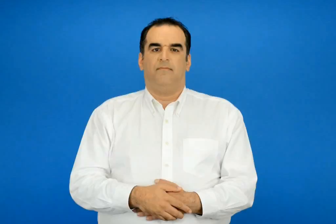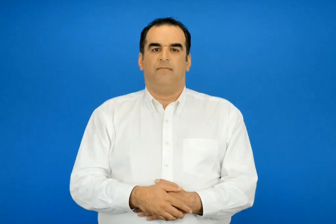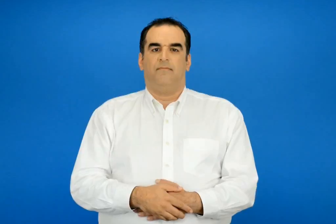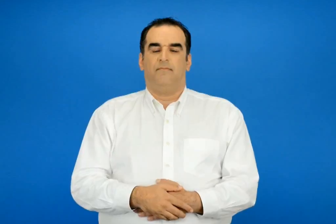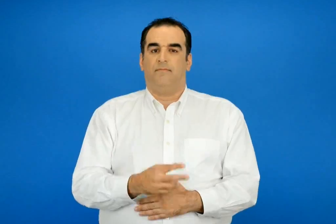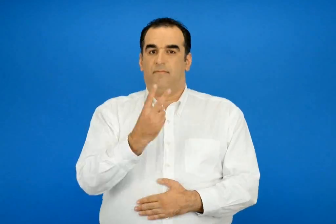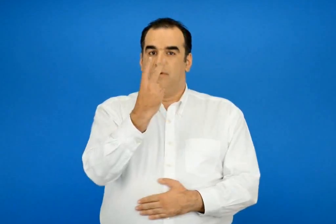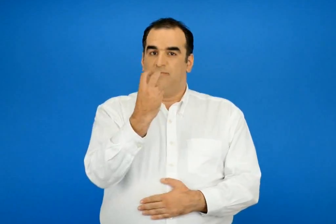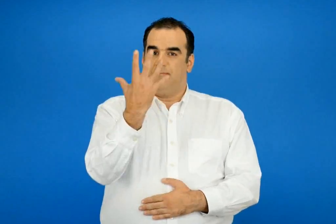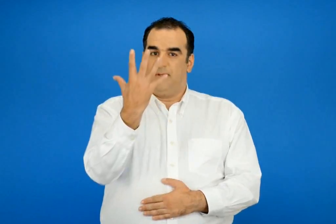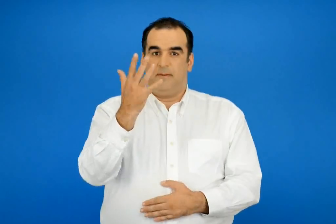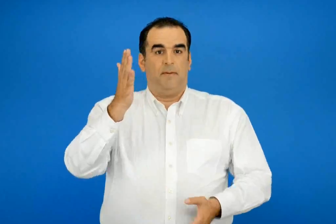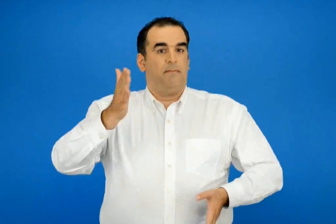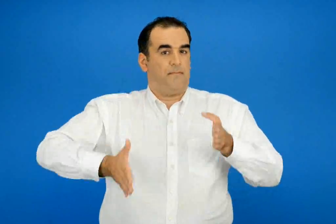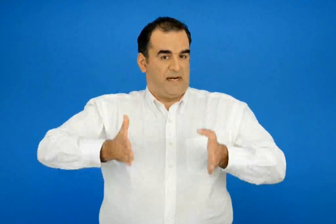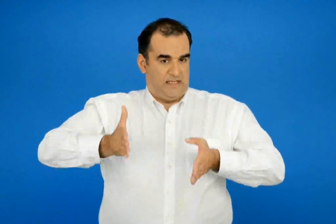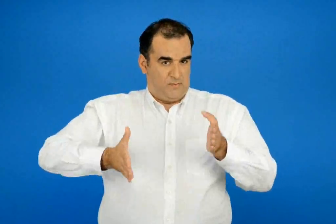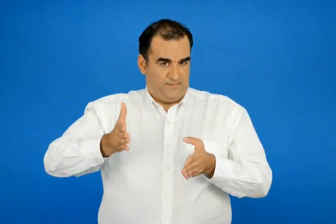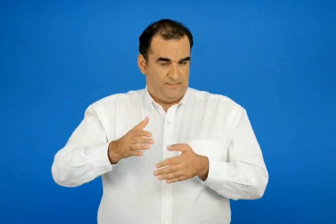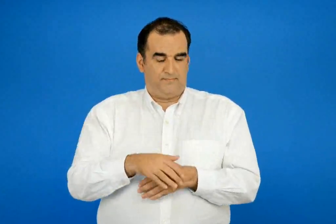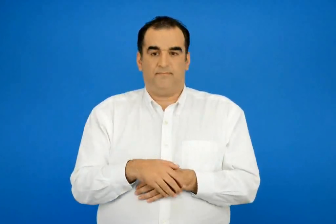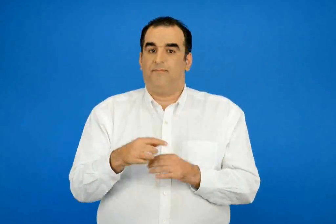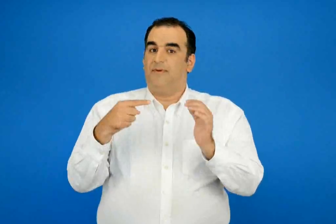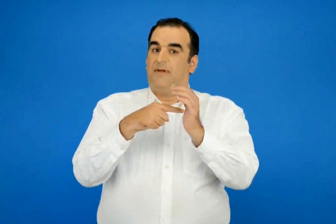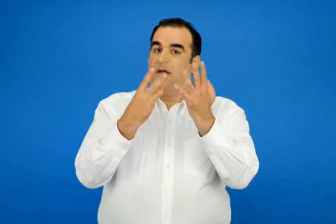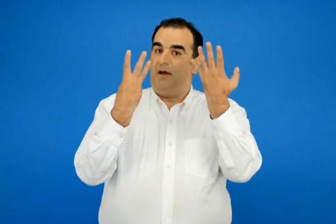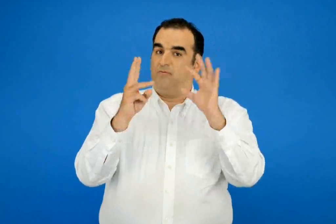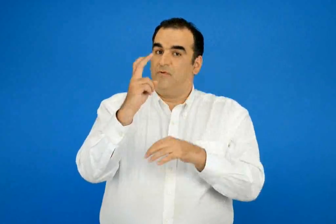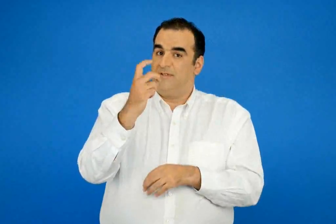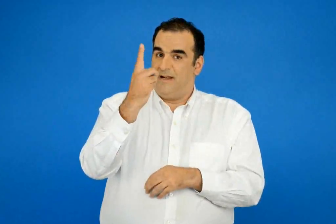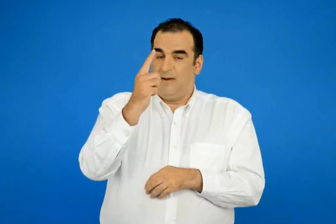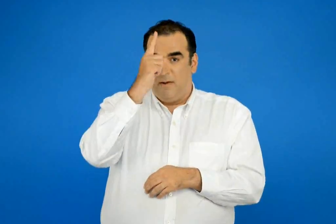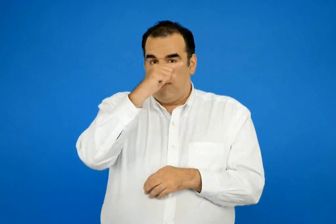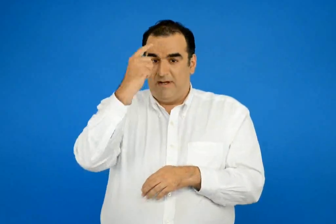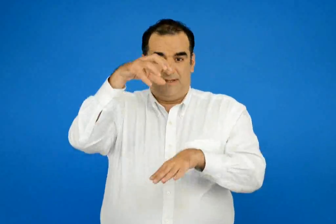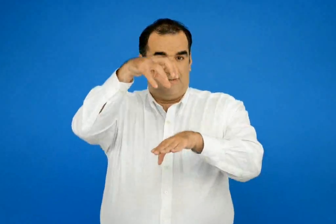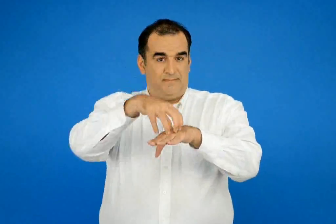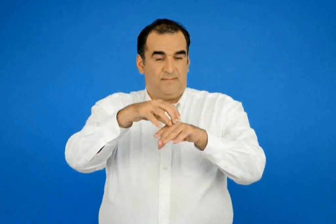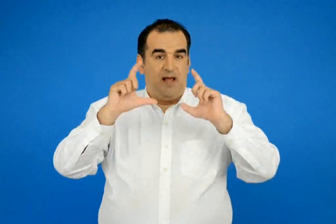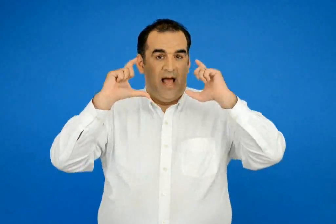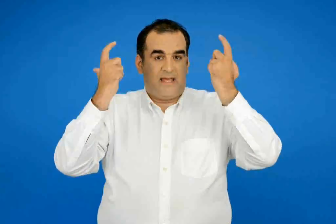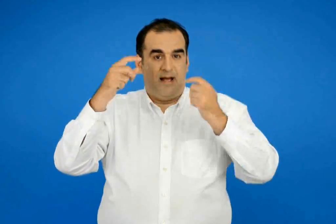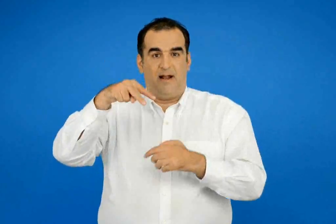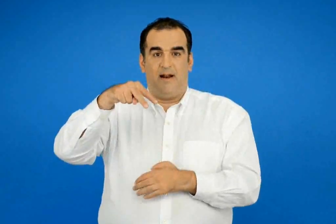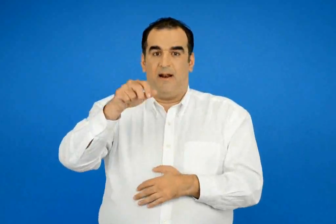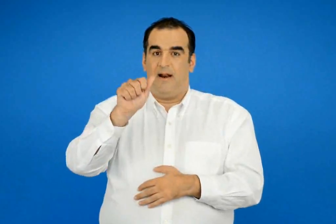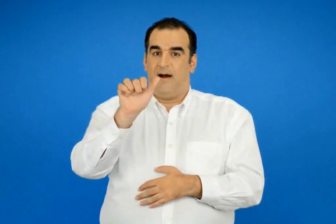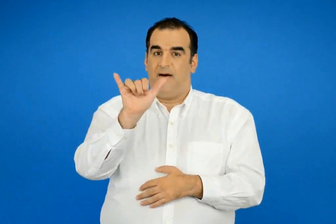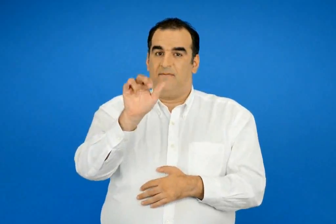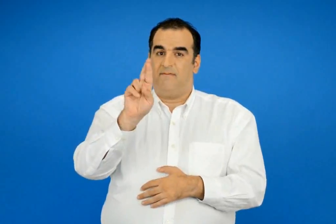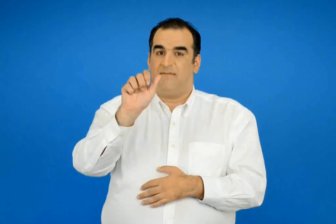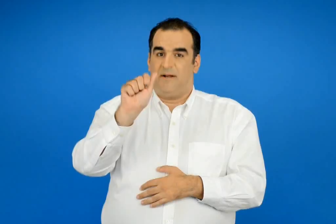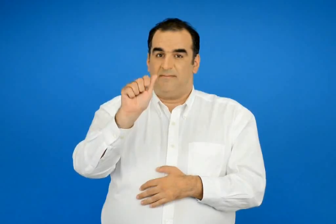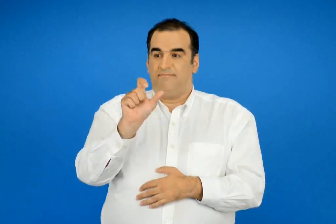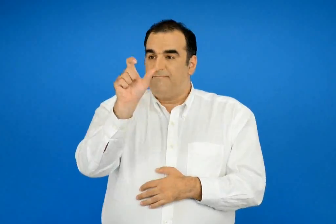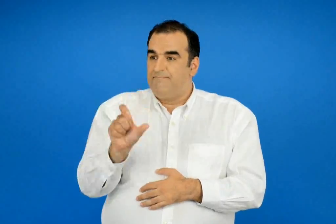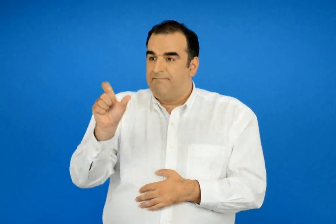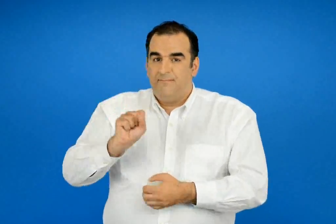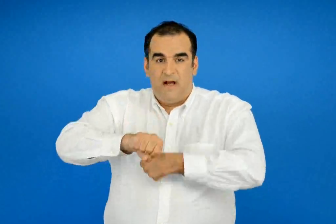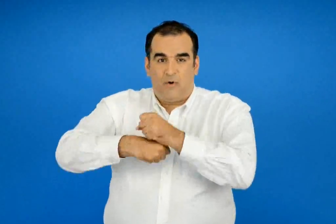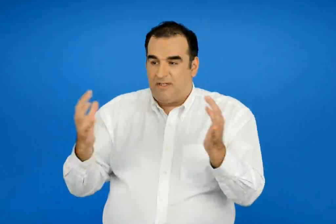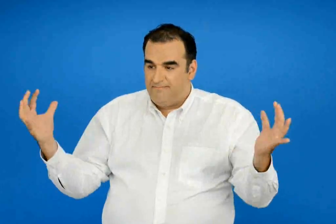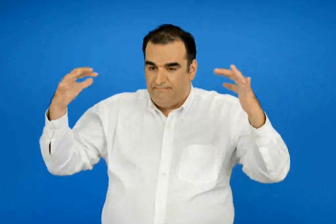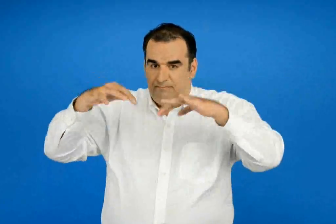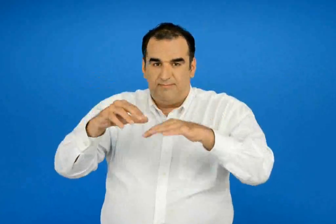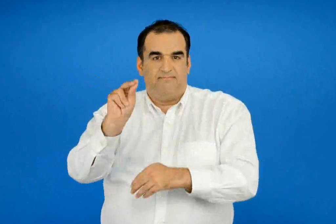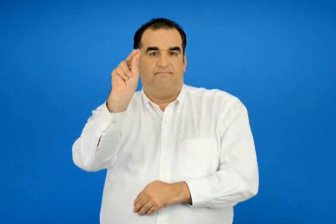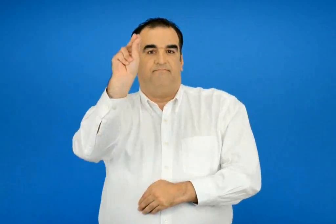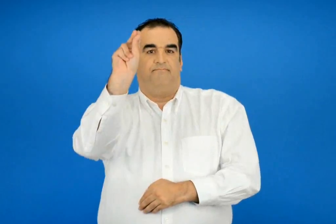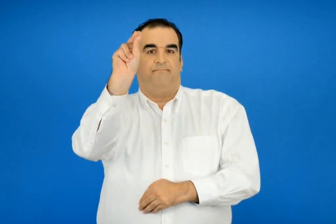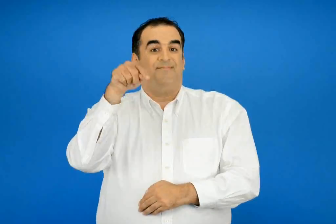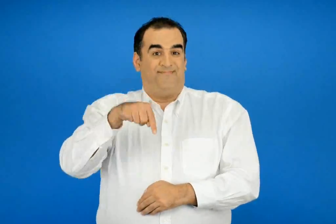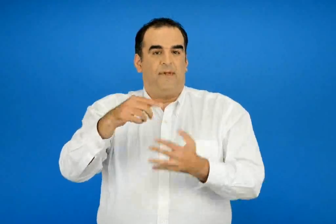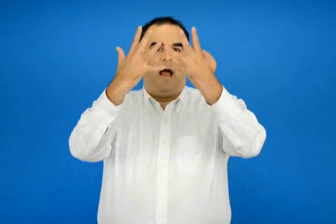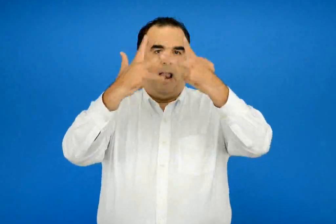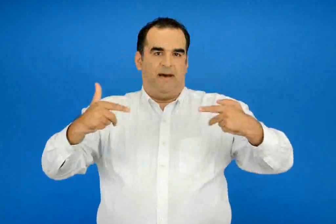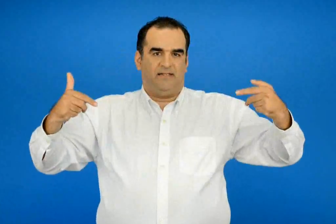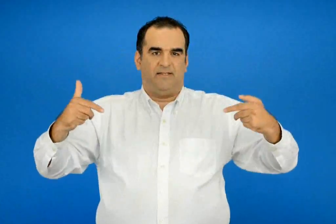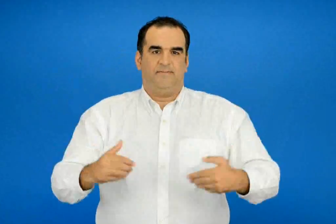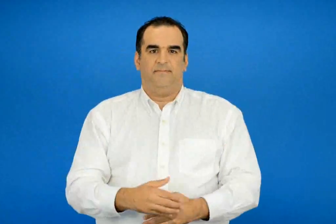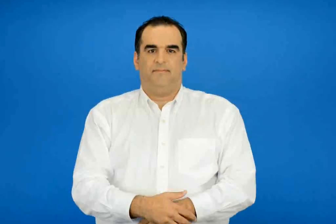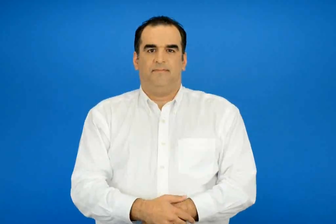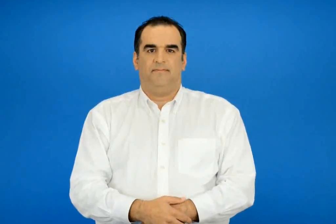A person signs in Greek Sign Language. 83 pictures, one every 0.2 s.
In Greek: 25 μαρτίου αναπαράσταση της ορκωμοσίας των αγωνιστών του 1821 στο ιστορικό μοναστήρι της αγίας λαύρας
